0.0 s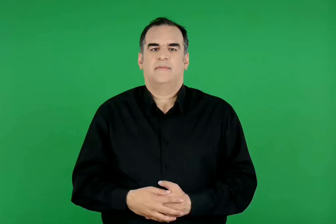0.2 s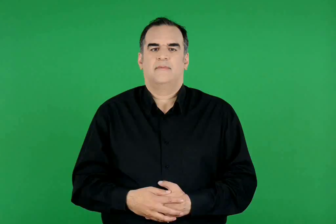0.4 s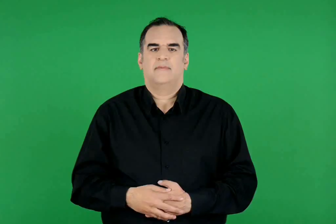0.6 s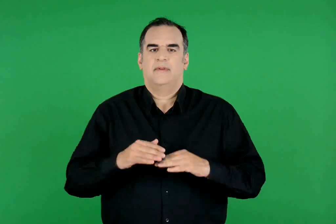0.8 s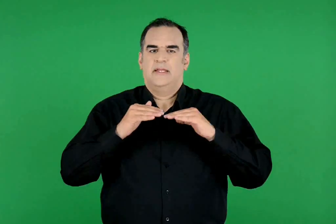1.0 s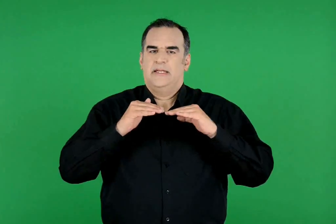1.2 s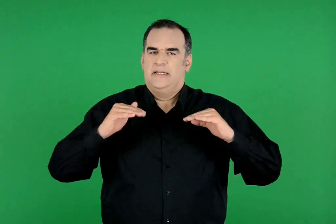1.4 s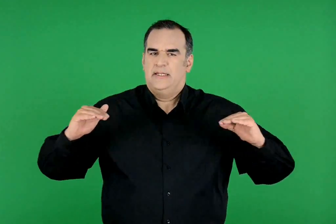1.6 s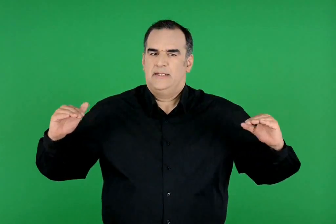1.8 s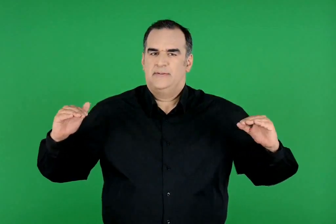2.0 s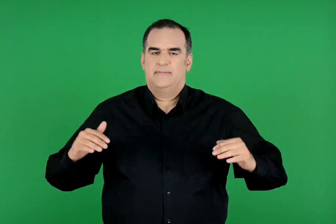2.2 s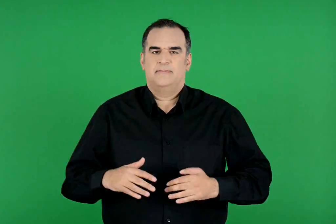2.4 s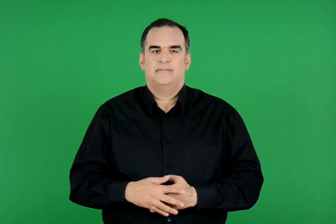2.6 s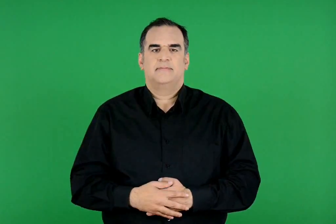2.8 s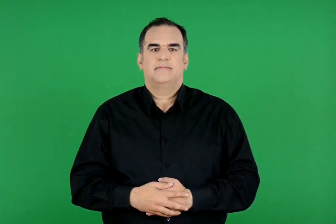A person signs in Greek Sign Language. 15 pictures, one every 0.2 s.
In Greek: ειρήνη
